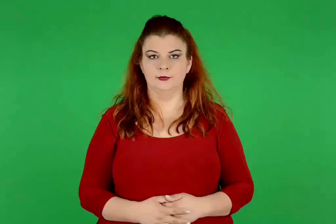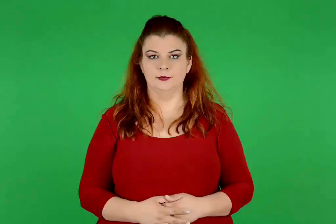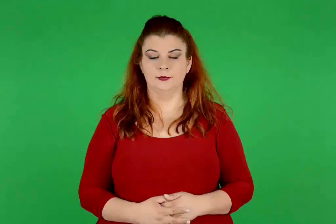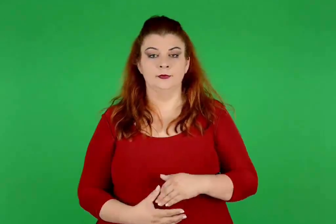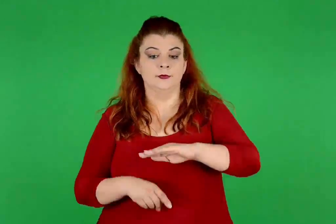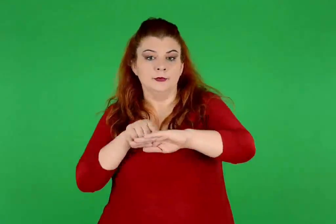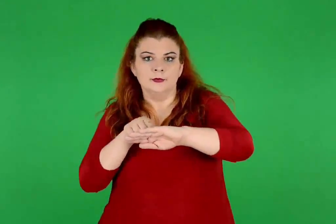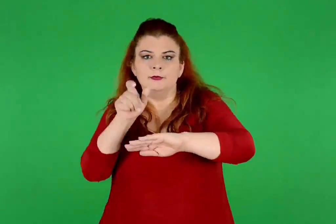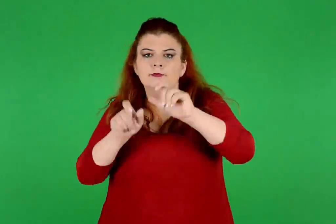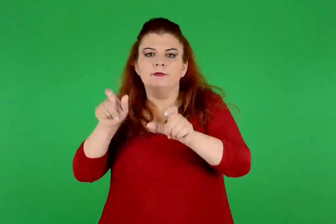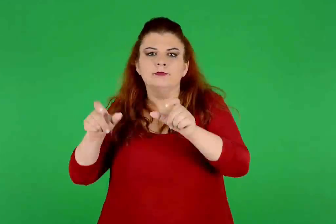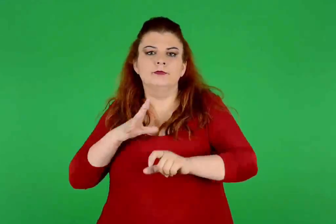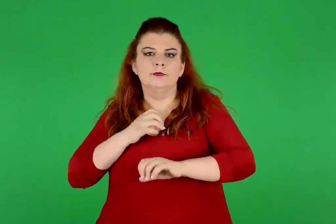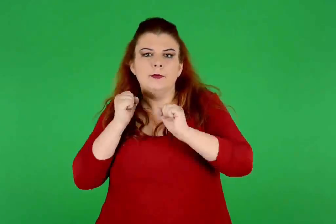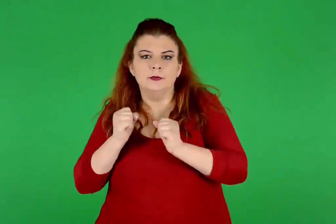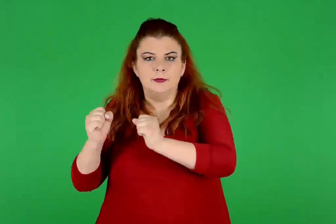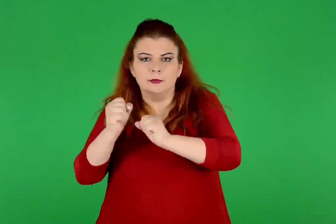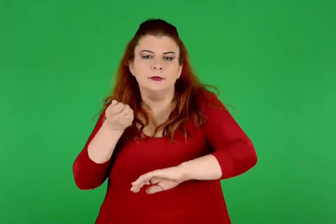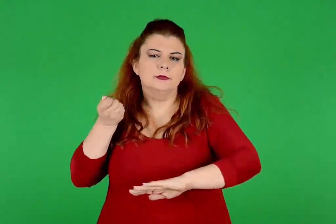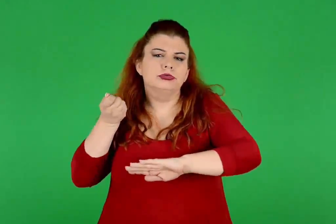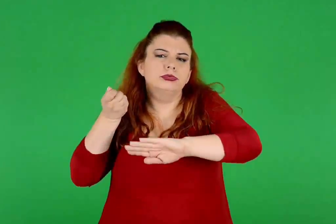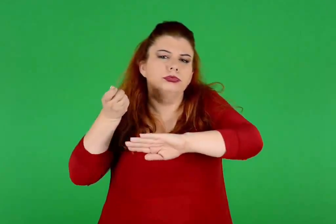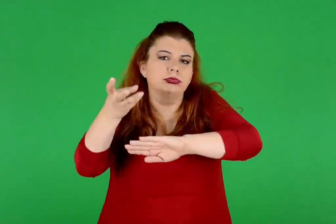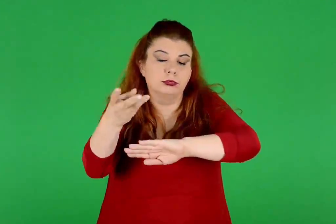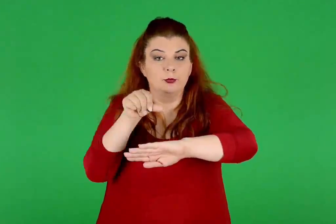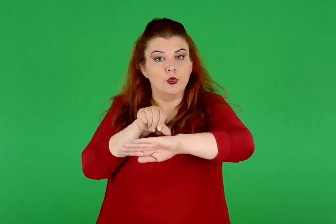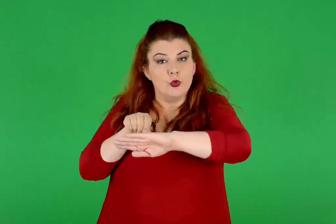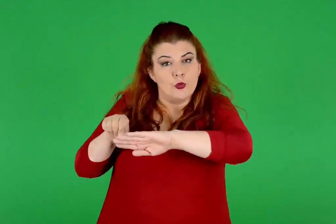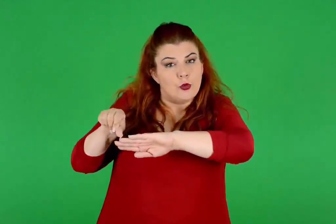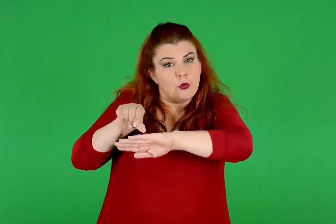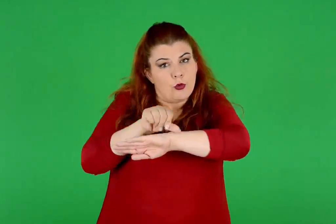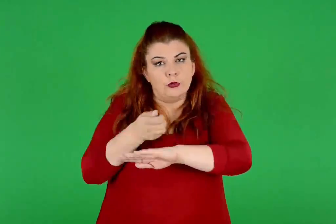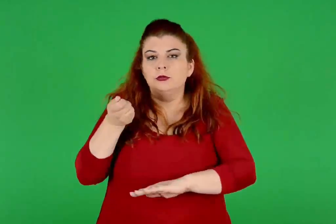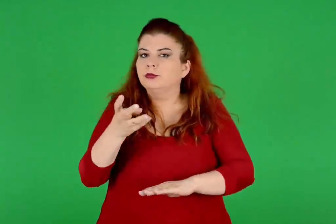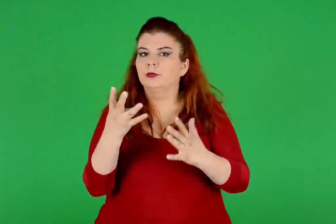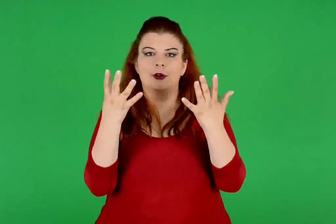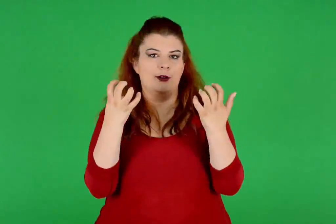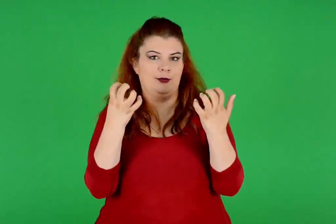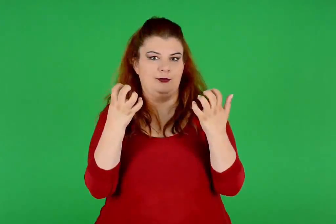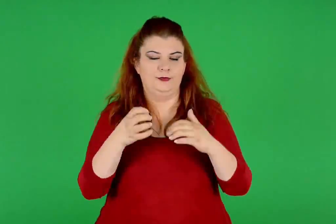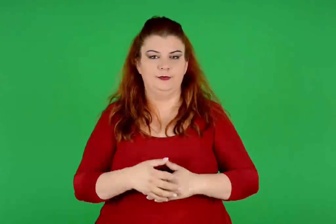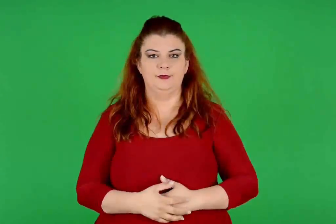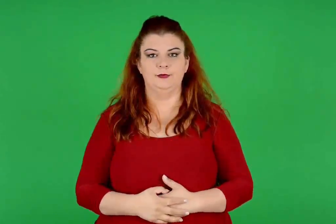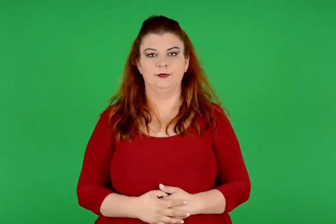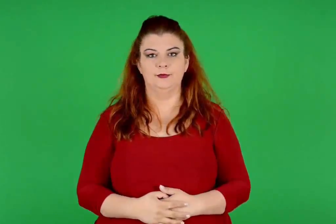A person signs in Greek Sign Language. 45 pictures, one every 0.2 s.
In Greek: κατοίκους έχει αρίθμητους και πόλεις ενενήντα
